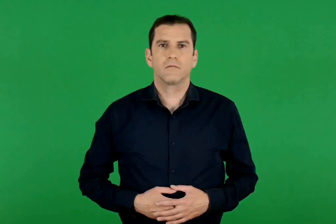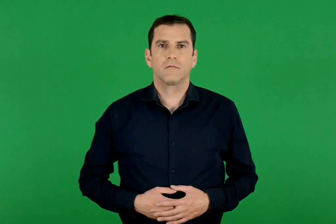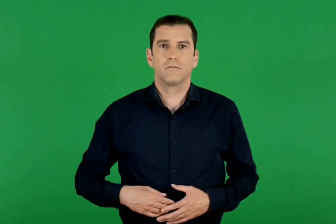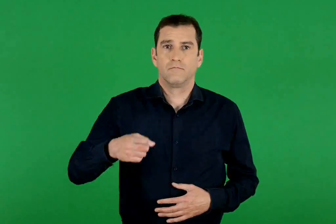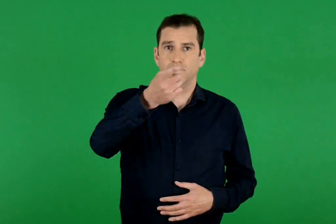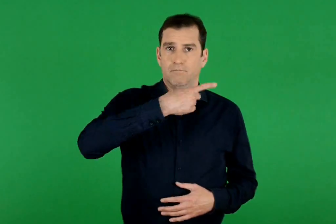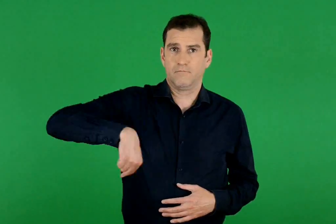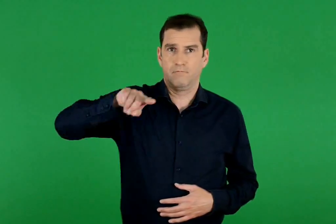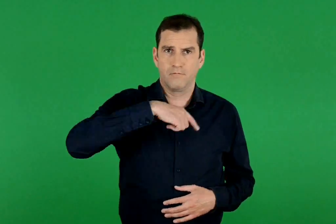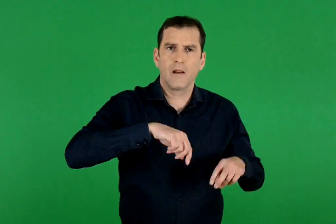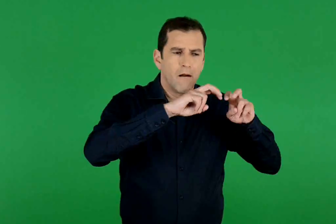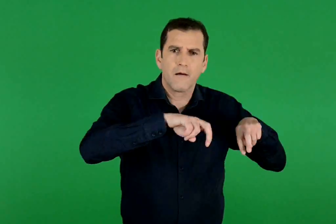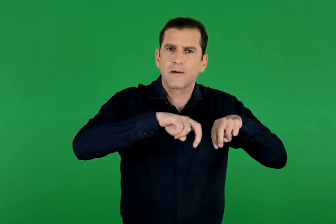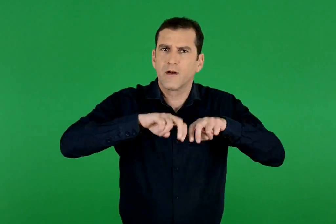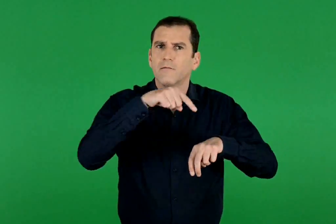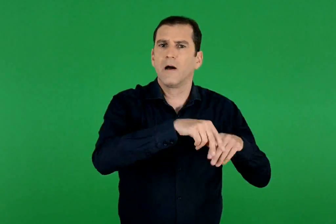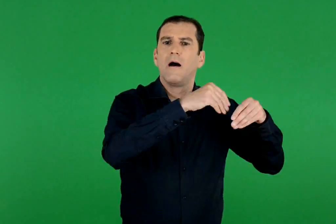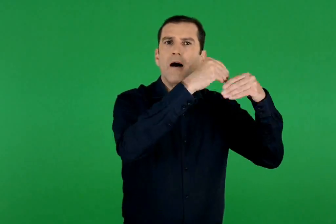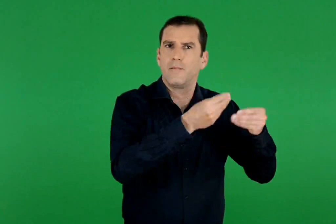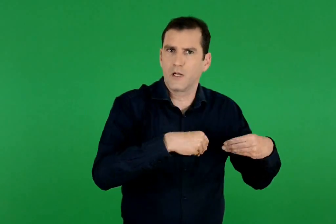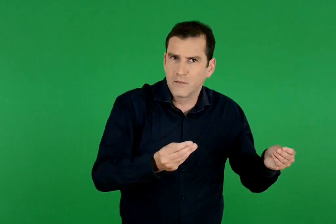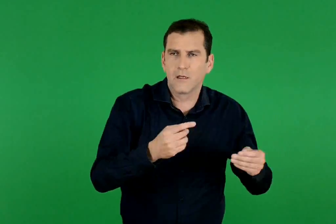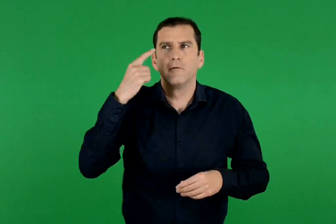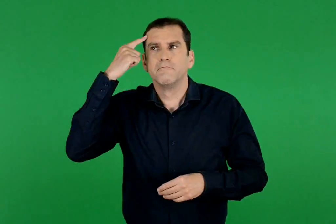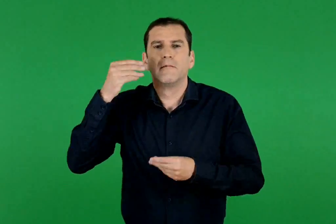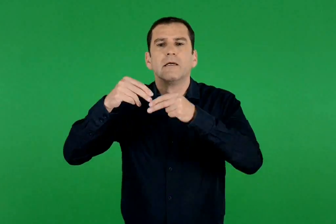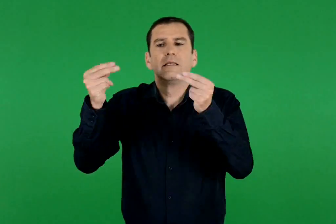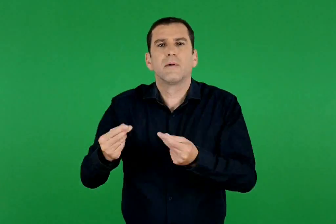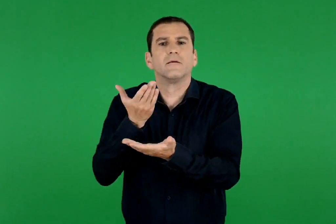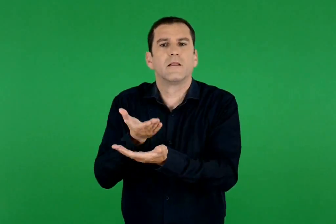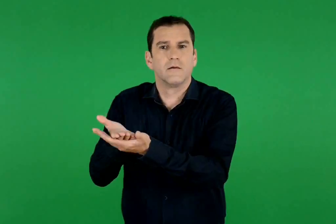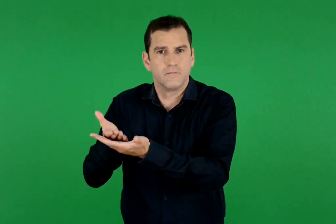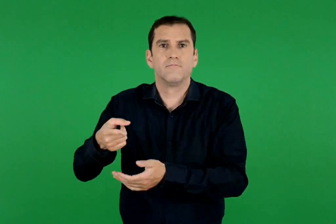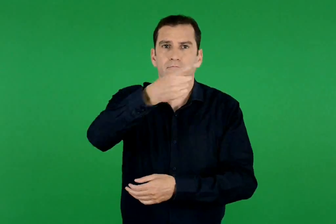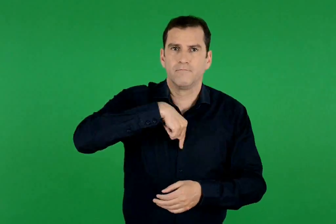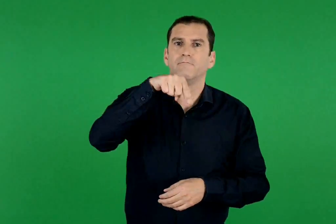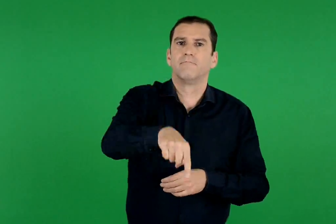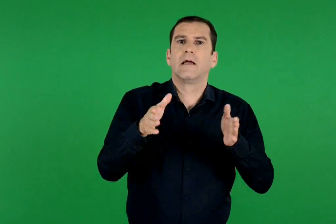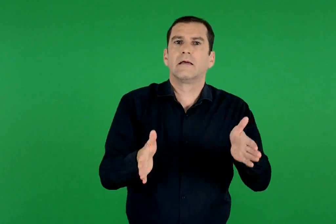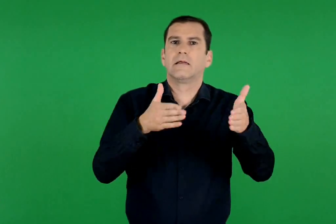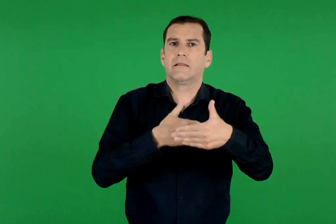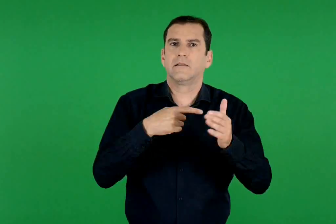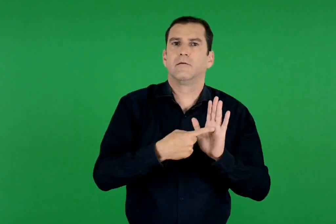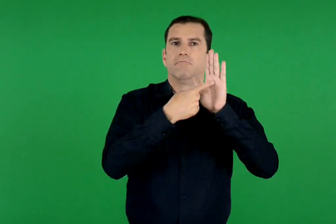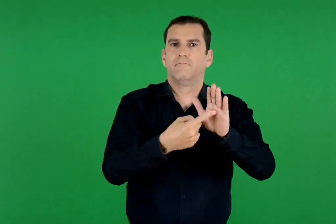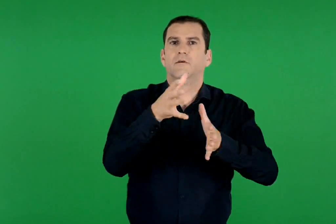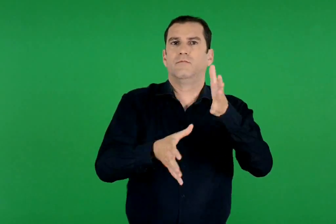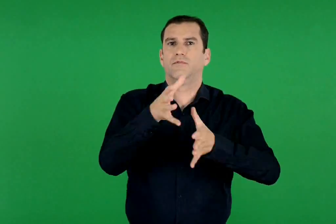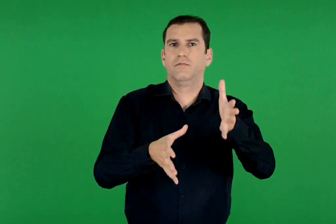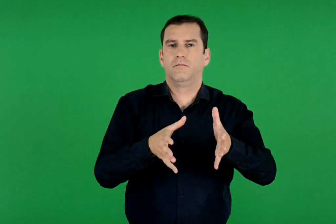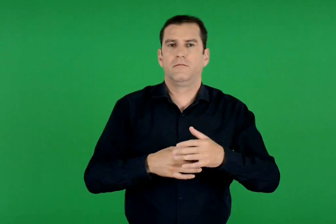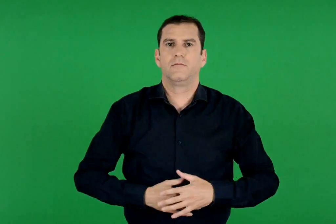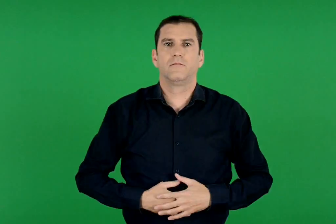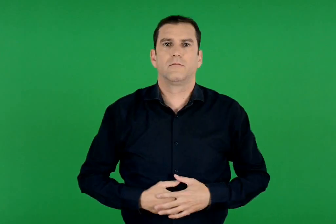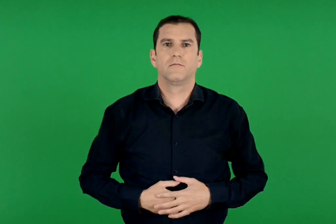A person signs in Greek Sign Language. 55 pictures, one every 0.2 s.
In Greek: ανακοινώνουμε στην τάξη τα αποτελέσματα της έρευνάς μας και τα συμπεράσματά μας
